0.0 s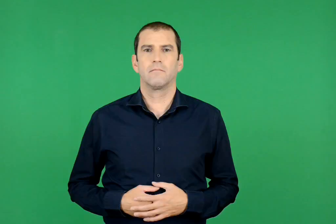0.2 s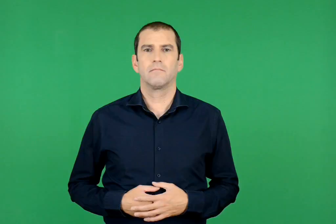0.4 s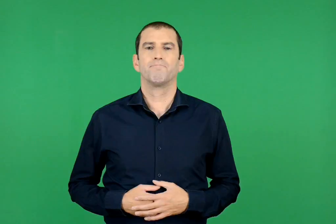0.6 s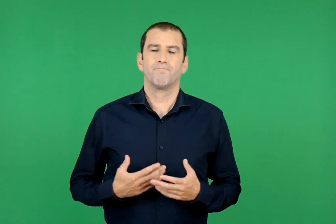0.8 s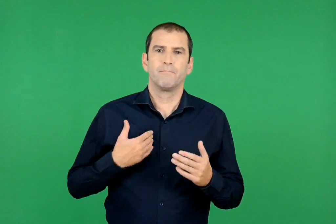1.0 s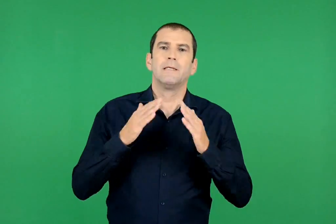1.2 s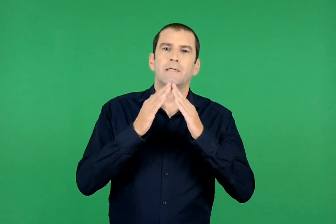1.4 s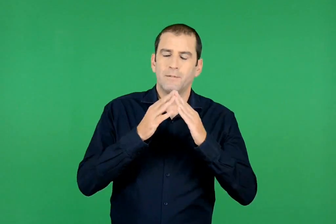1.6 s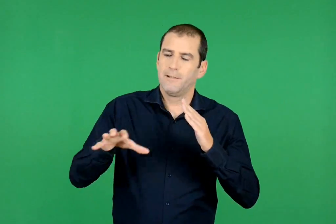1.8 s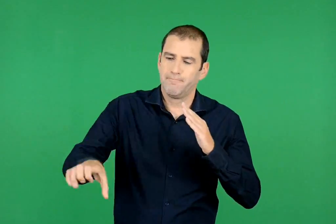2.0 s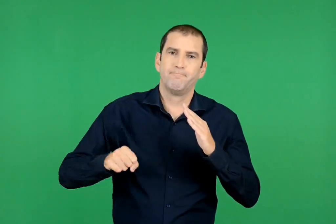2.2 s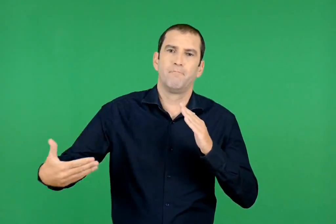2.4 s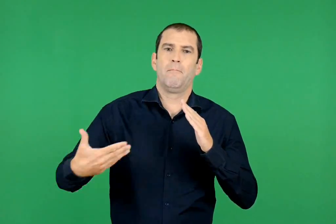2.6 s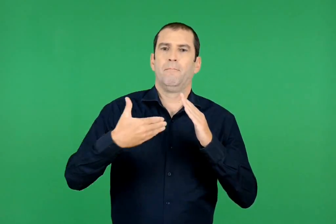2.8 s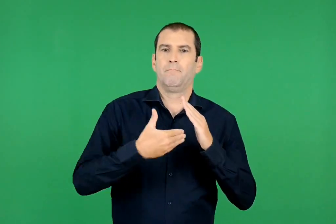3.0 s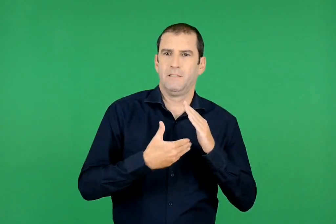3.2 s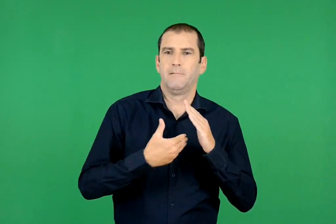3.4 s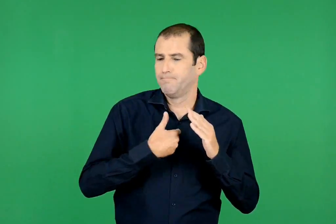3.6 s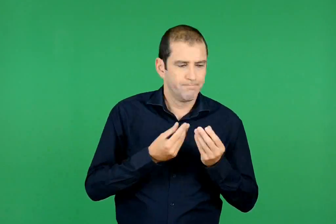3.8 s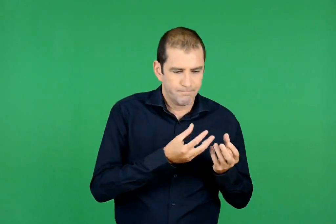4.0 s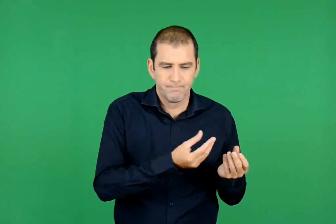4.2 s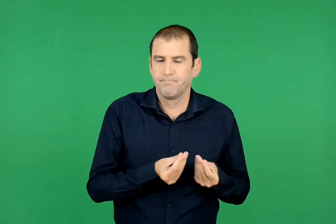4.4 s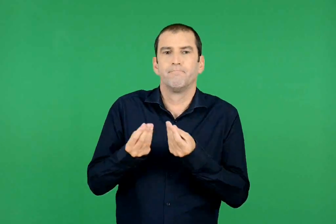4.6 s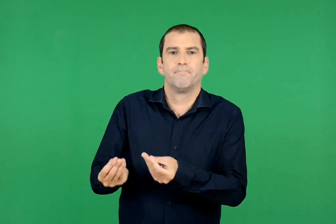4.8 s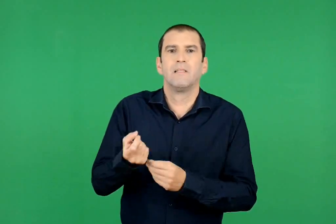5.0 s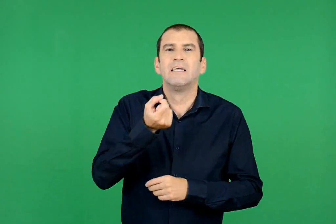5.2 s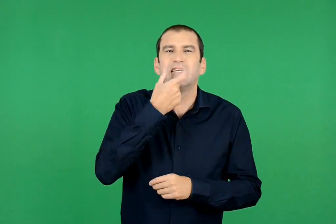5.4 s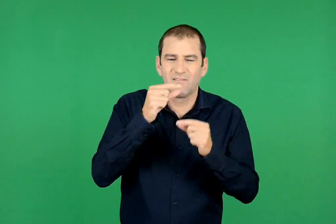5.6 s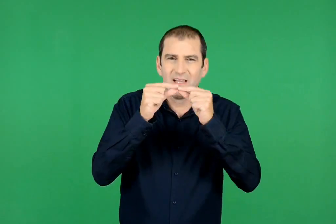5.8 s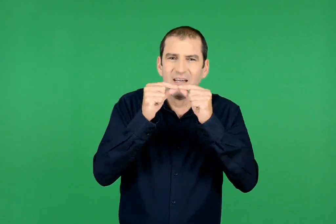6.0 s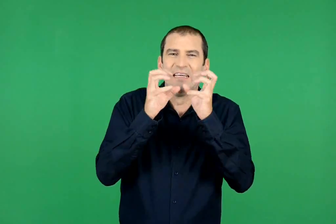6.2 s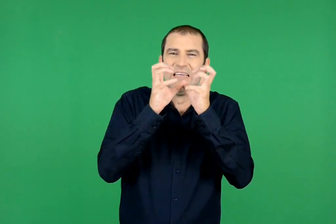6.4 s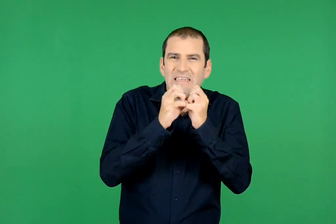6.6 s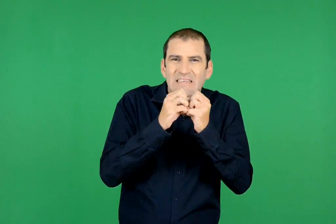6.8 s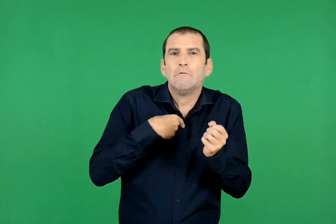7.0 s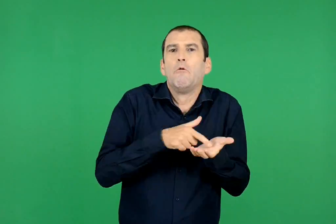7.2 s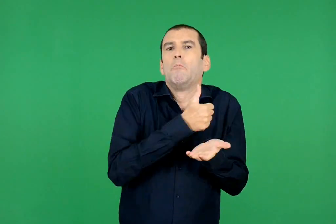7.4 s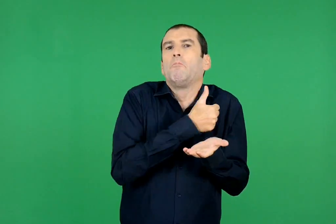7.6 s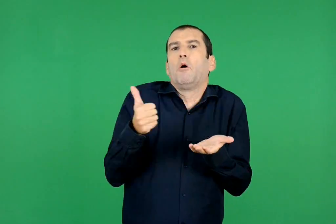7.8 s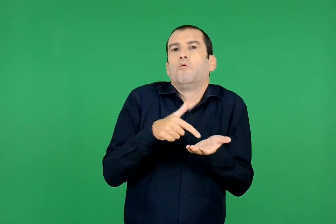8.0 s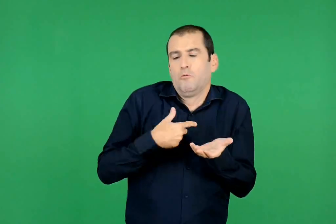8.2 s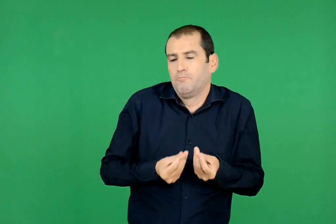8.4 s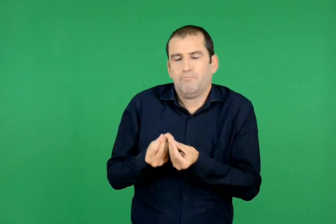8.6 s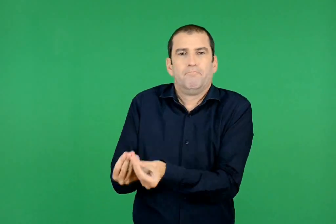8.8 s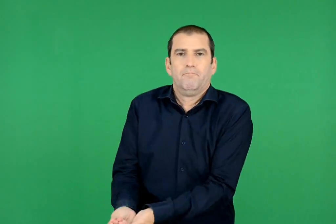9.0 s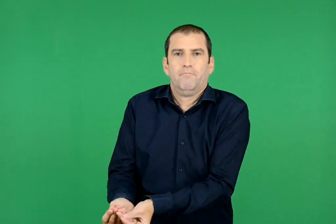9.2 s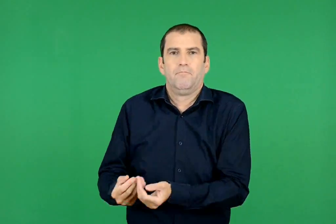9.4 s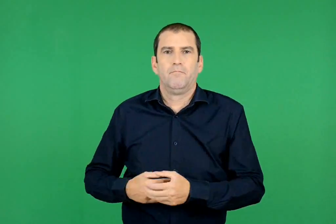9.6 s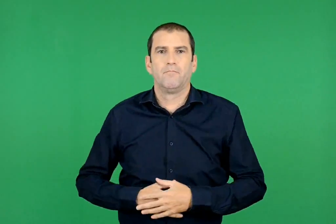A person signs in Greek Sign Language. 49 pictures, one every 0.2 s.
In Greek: τον πήρα μέσα στο σπίτι , του έδωκα σταφίδες , το μόνο πράγμα που είχαμε
